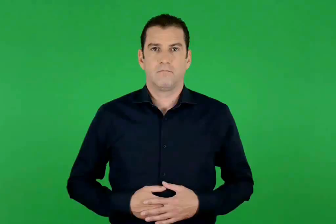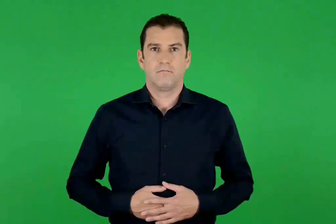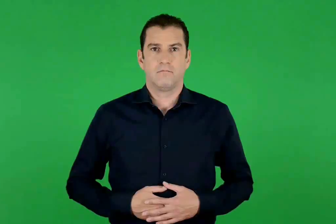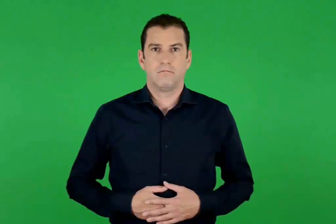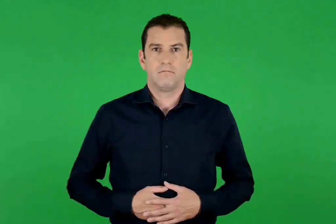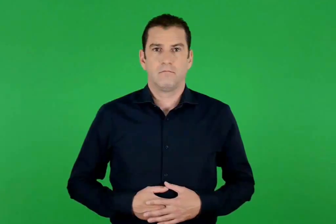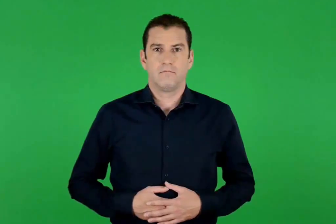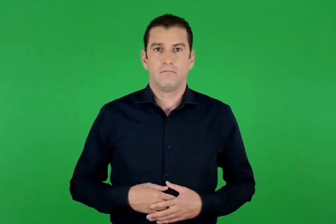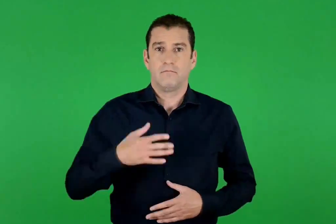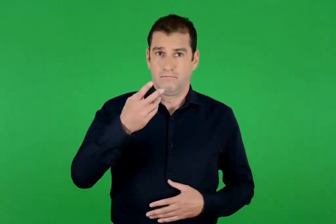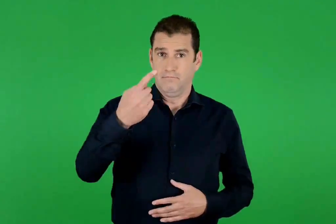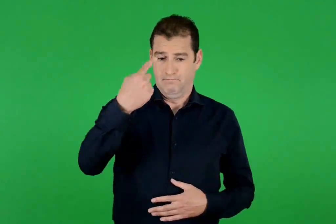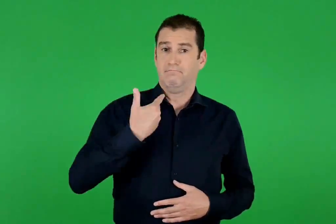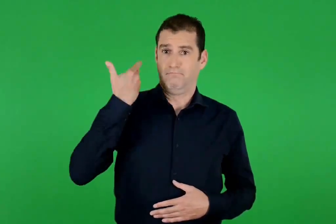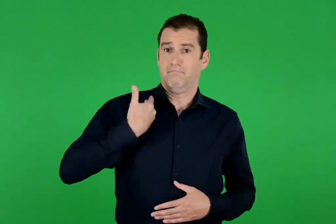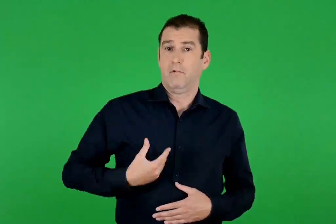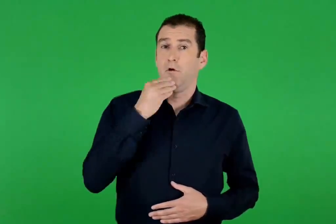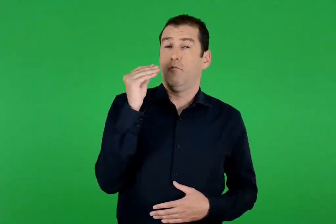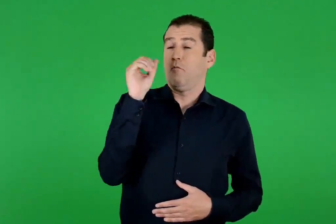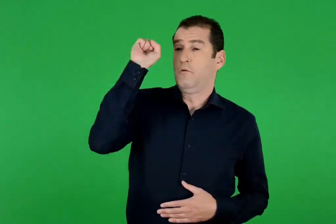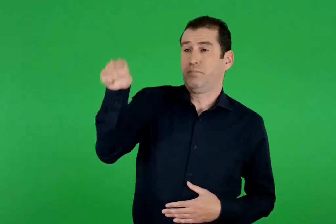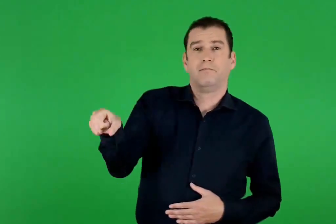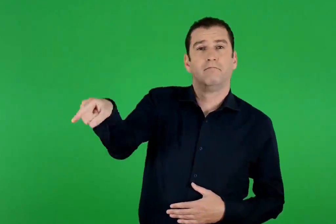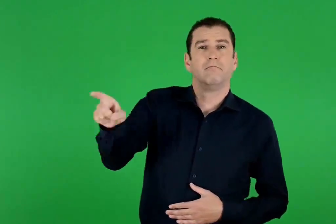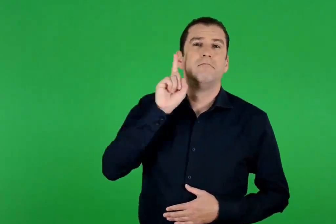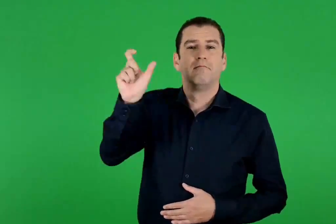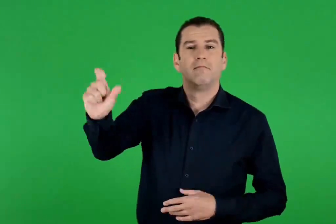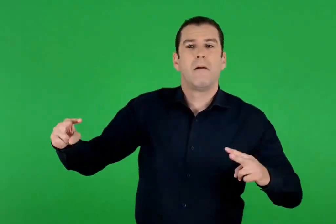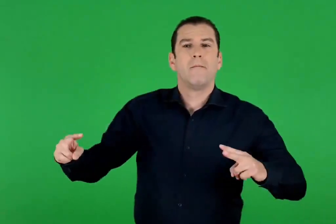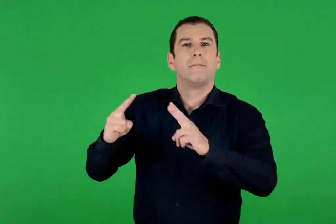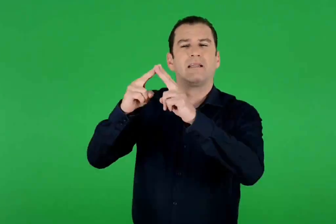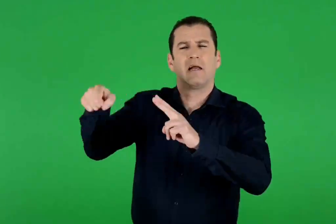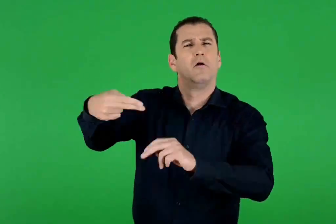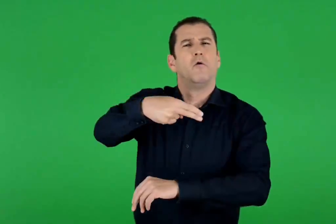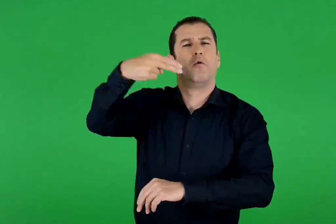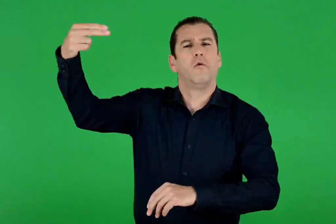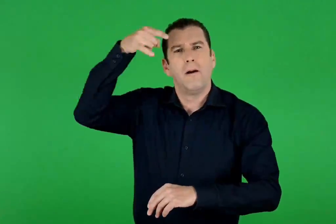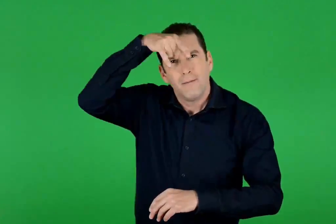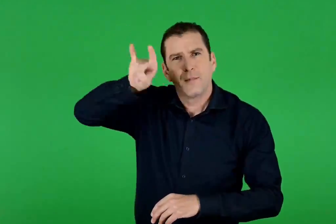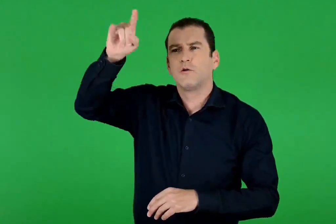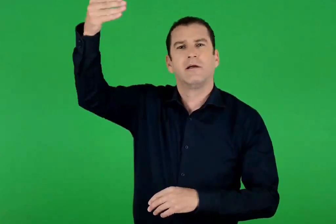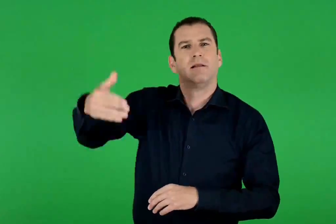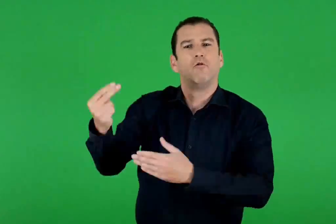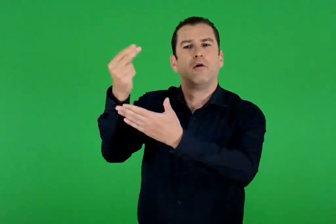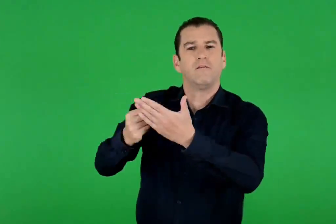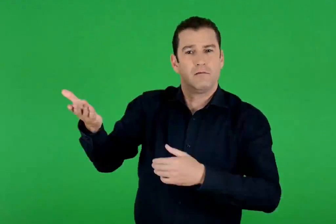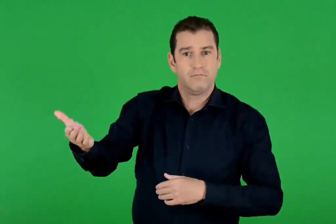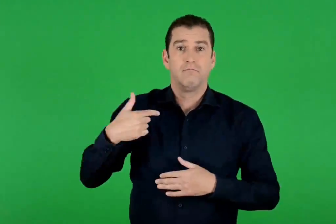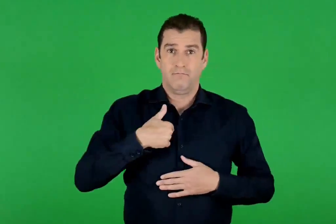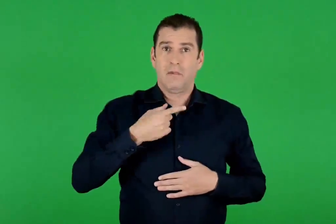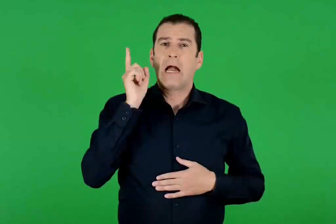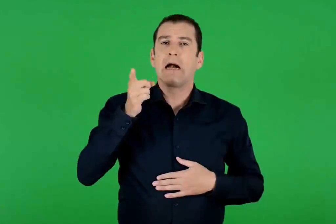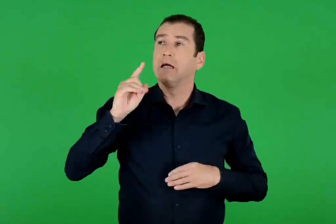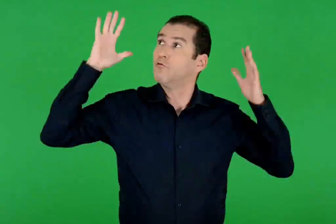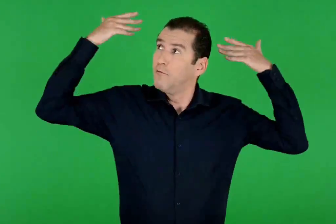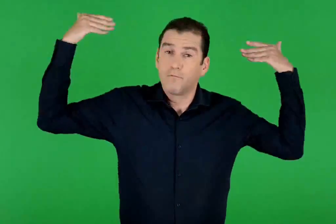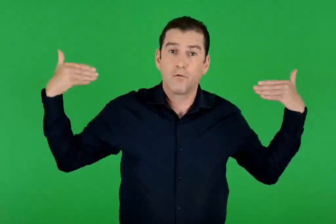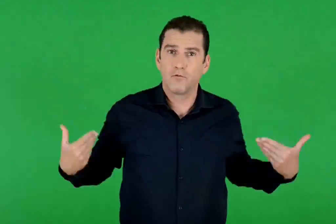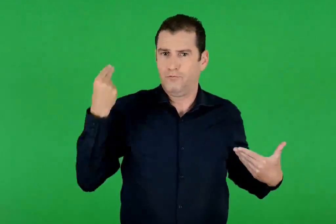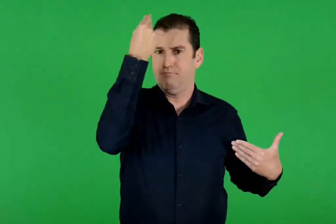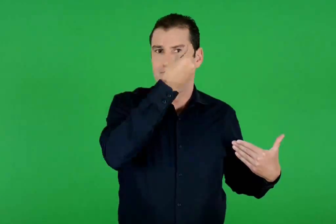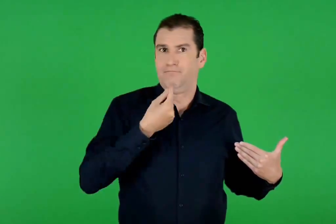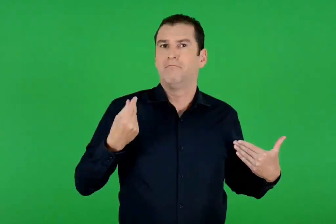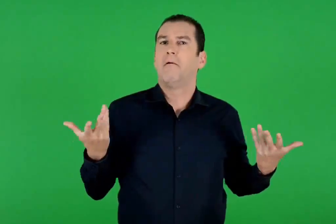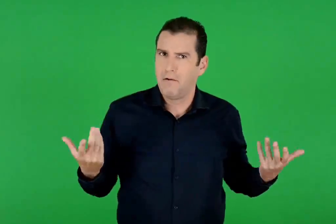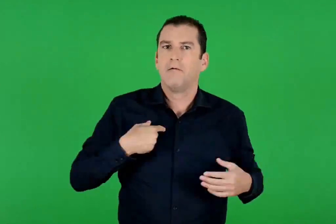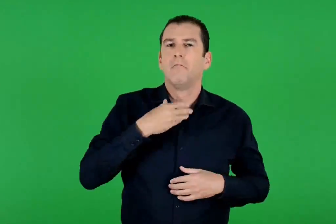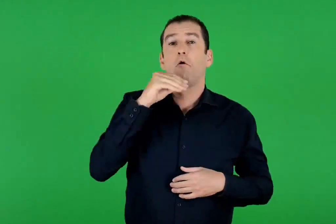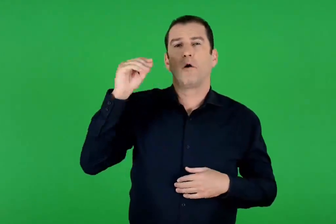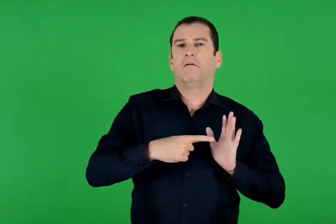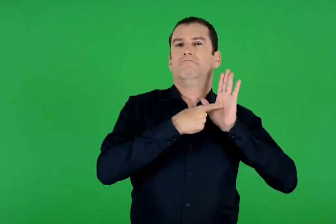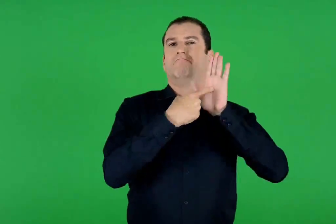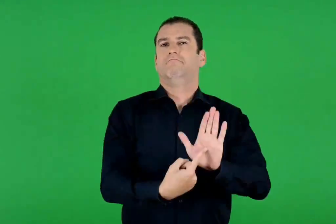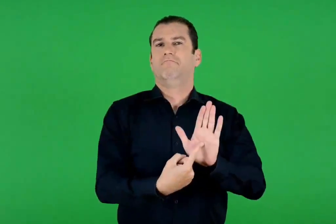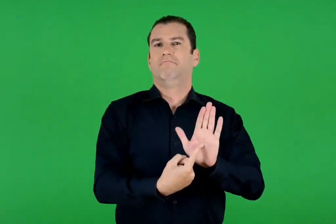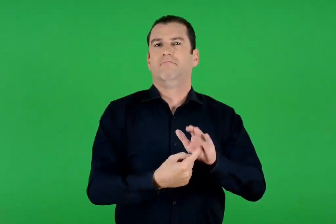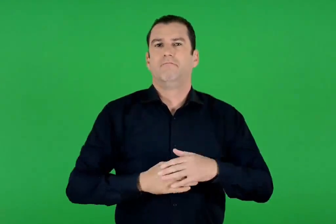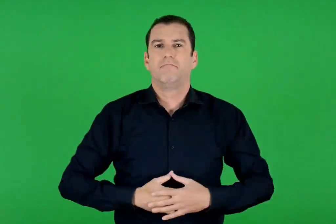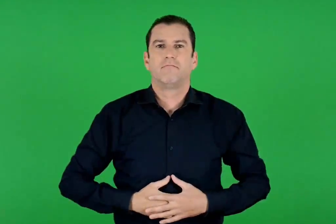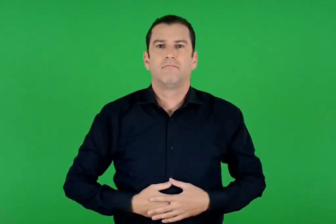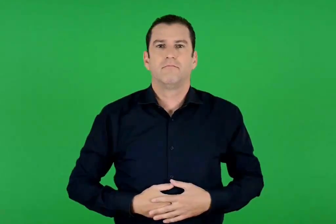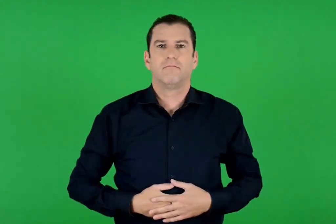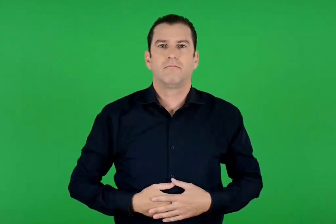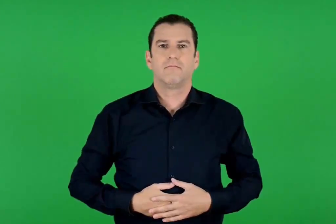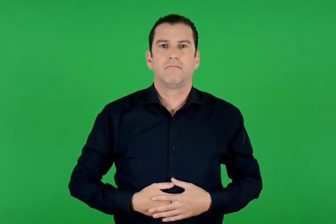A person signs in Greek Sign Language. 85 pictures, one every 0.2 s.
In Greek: δεν βρίσκεις πως είμαι πιο όμορφη από την παριζιάνα , τη γνωστή μινωική τοιχογραφία ; ζωγραφίστηκα πάνω σε γαλάζιο φόντο κι έτσι αναδεικνύεται η ομορφιά μου
